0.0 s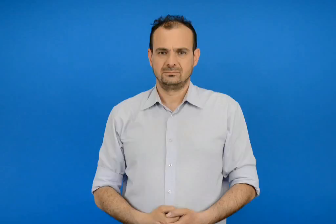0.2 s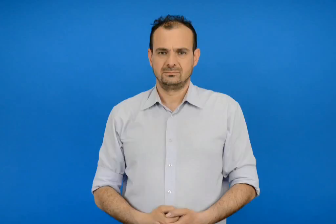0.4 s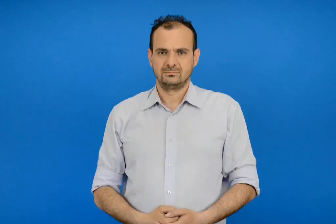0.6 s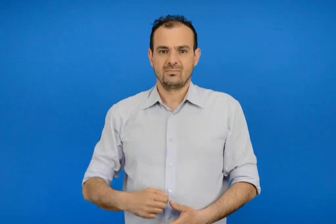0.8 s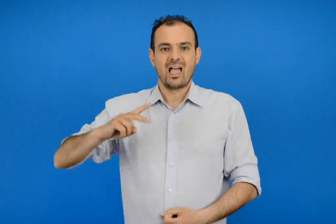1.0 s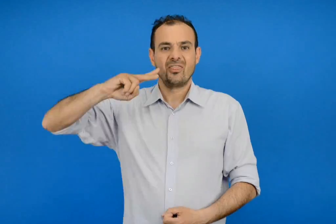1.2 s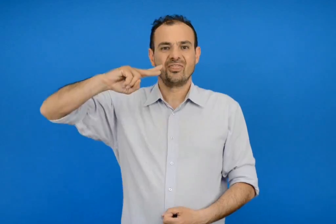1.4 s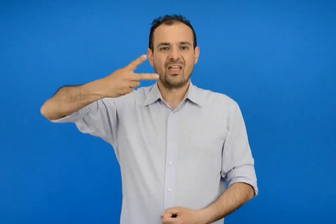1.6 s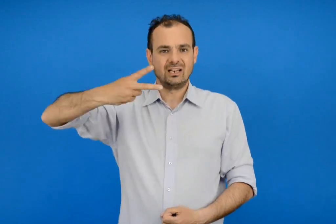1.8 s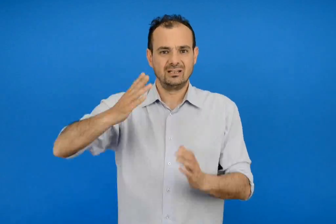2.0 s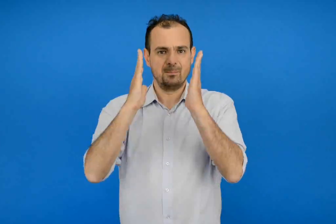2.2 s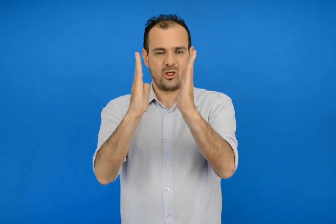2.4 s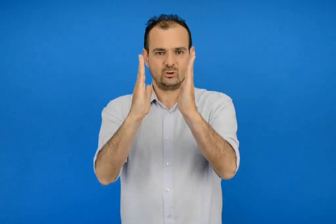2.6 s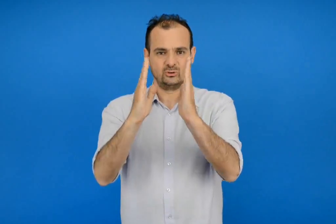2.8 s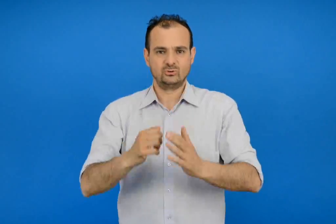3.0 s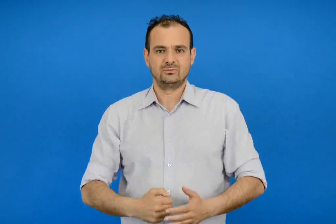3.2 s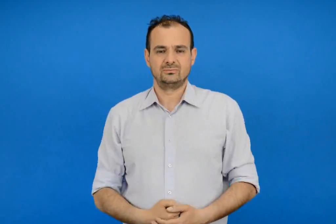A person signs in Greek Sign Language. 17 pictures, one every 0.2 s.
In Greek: δεύτερη περίοδος
